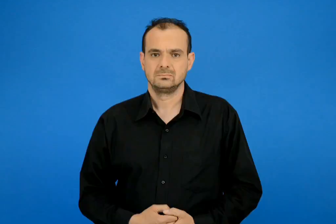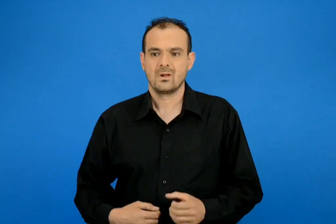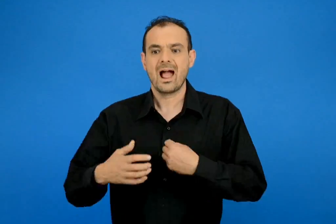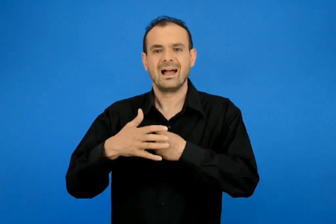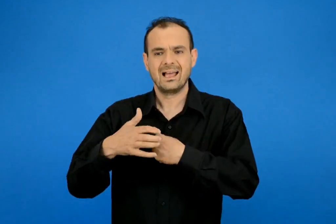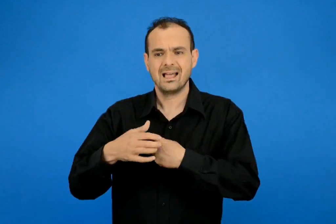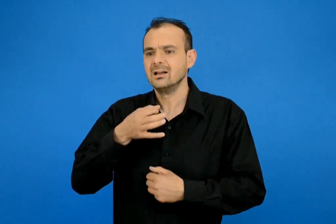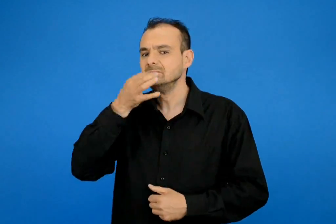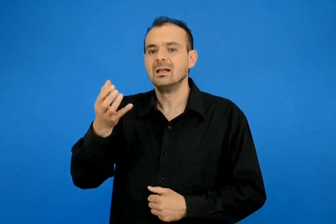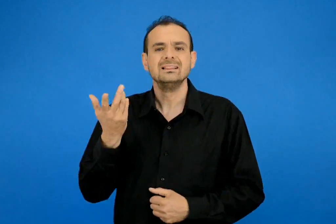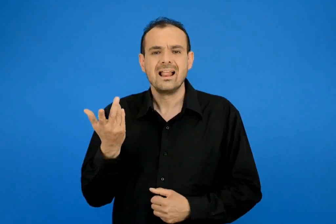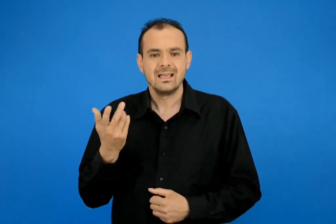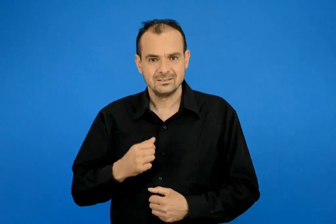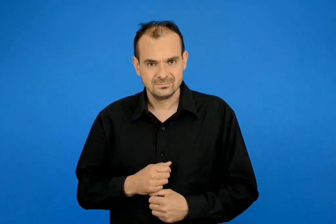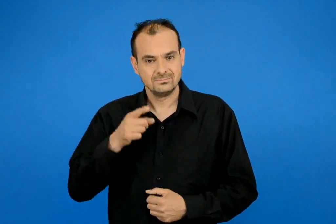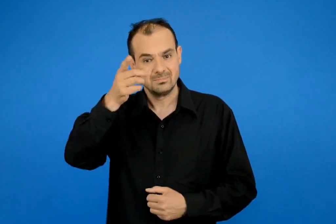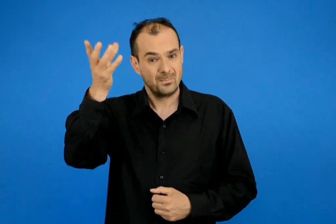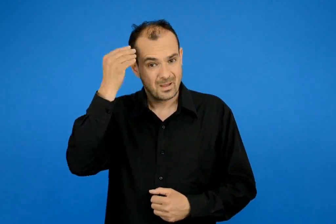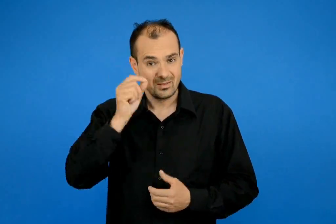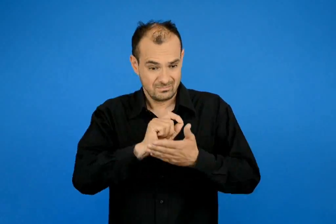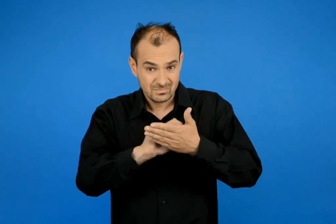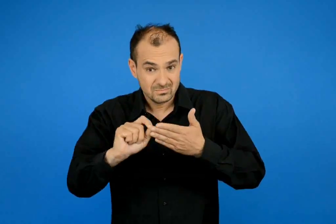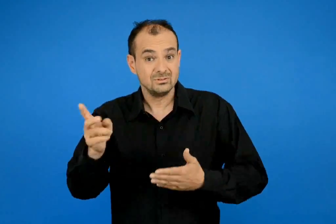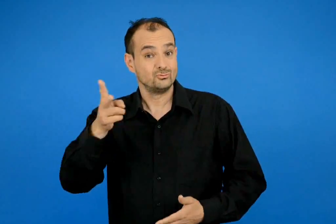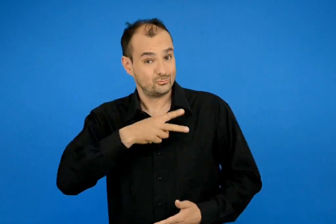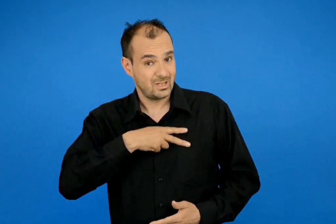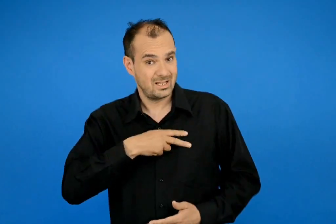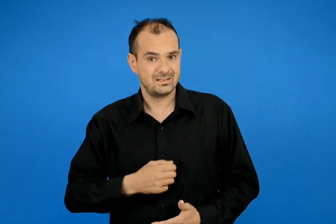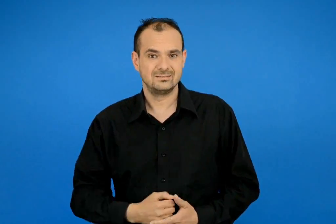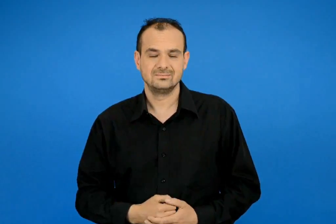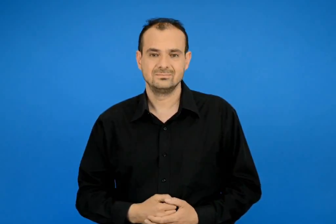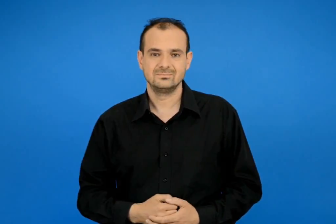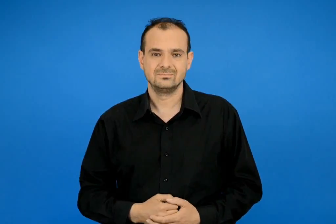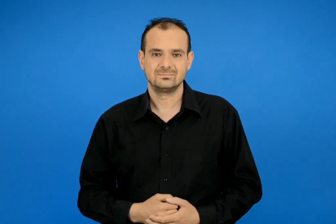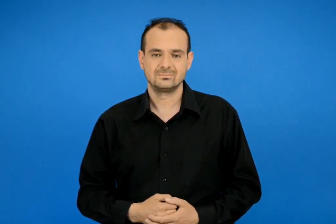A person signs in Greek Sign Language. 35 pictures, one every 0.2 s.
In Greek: μαθέ να γράφεις σωστά τι λέει η γάτα
